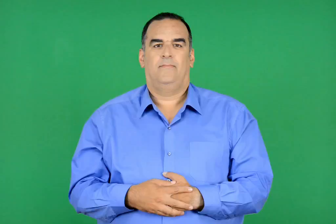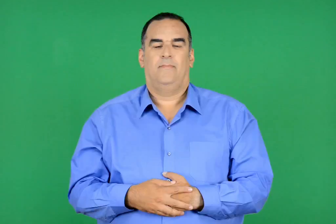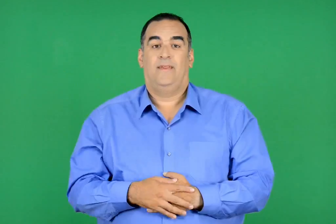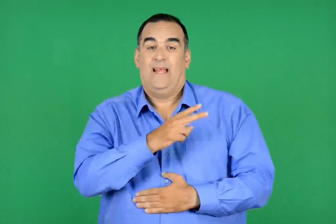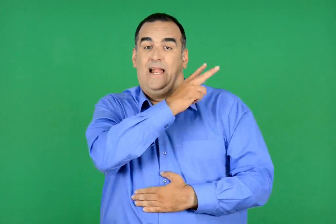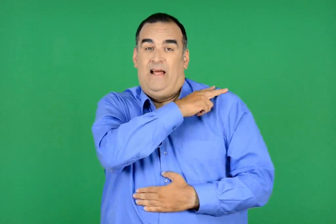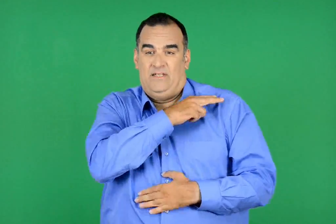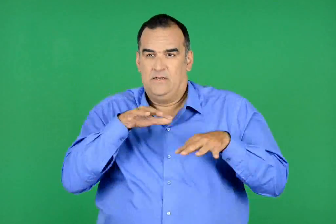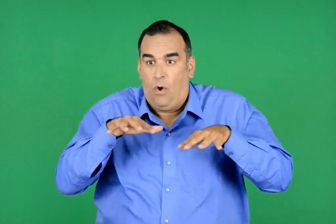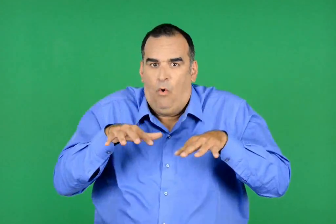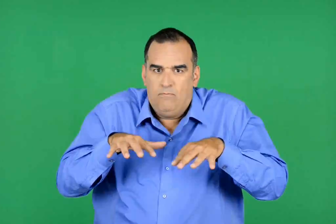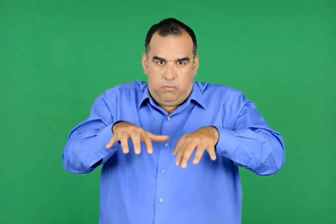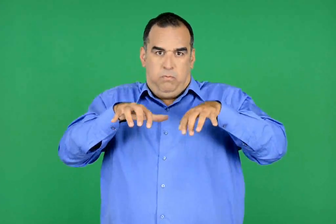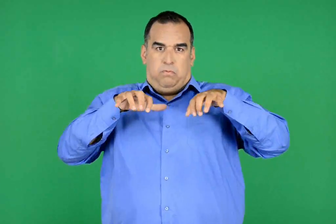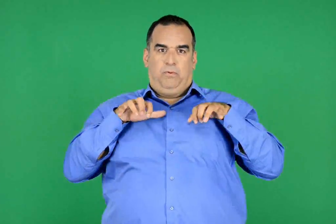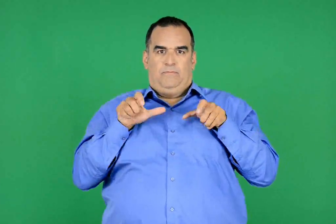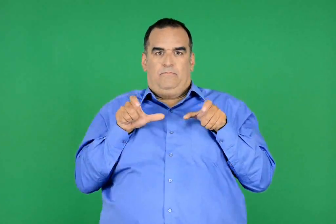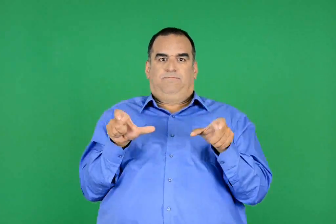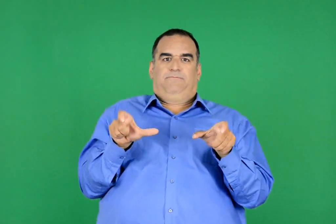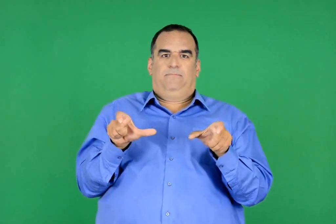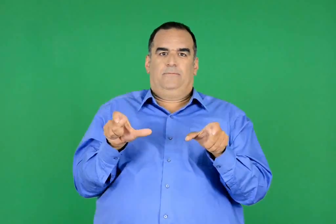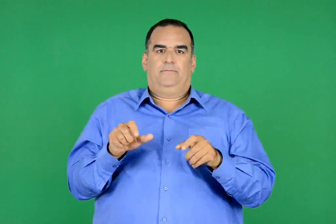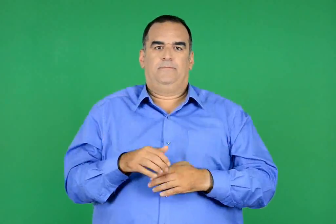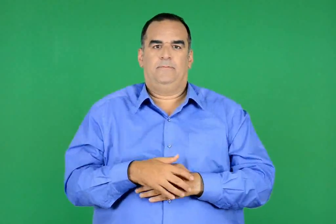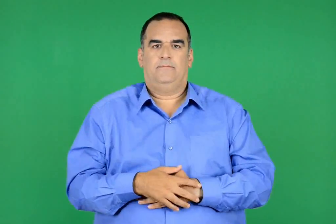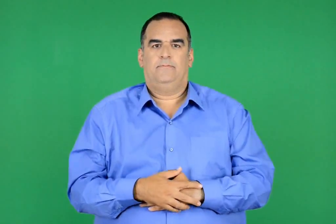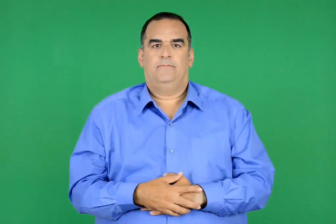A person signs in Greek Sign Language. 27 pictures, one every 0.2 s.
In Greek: οι ναύτες κάνουν πίσω να φυλαχτούν
